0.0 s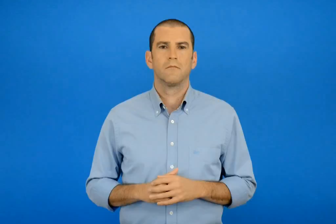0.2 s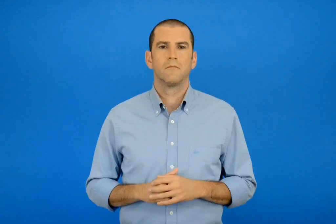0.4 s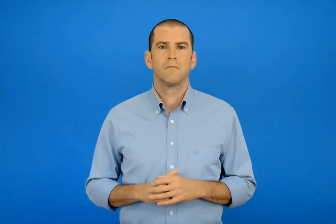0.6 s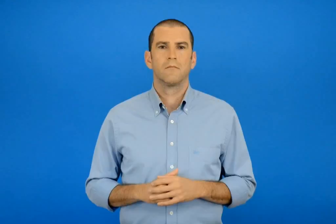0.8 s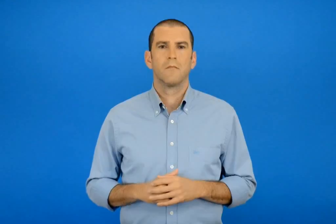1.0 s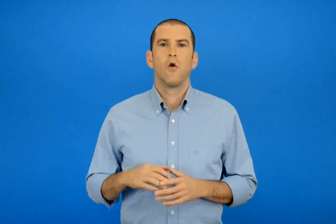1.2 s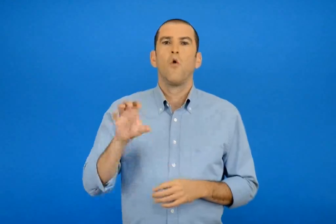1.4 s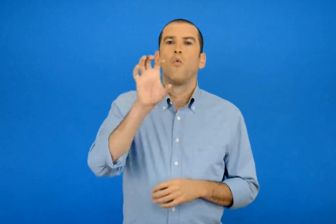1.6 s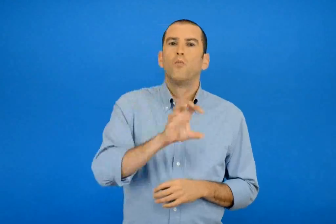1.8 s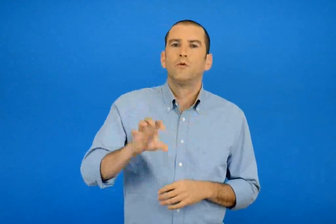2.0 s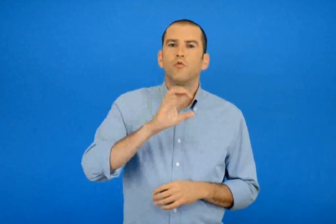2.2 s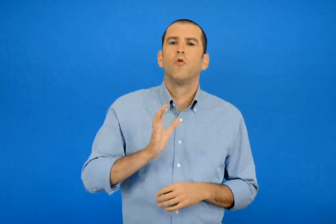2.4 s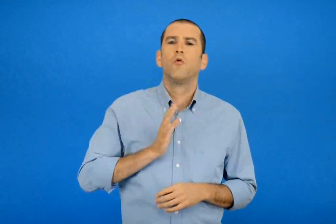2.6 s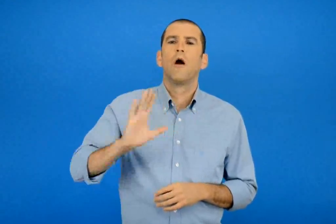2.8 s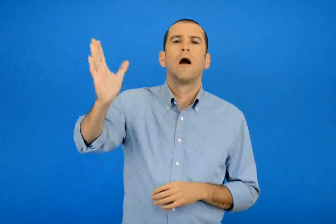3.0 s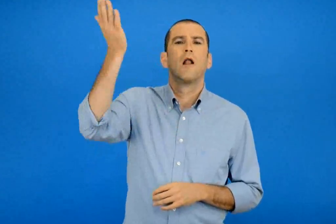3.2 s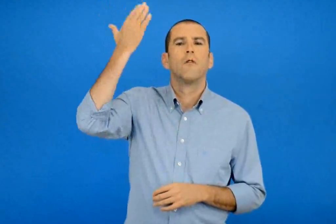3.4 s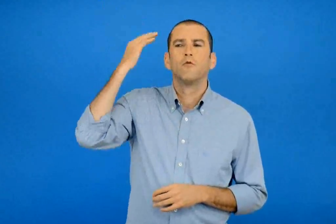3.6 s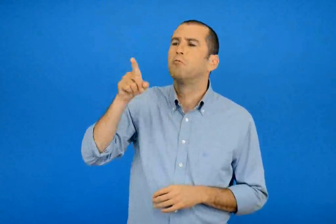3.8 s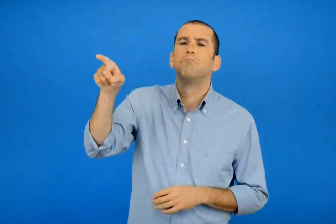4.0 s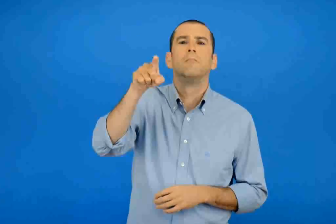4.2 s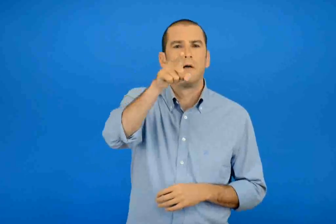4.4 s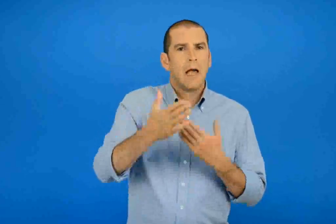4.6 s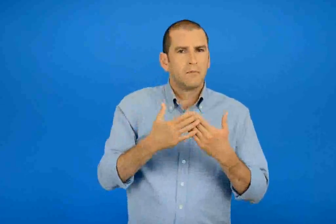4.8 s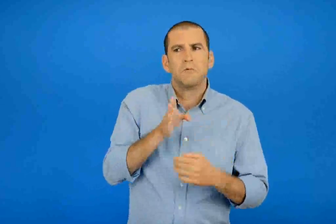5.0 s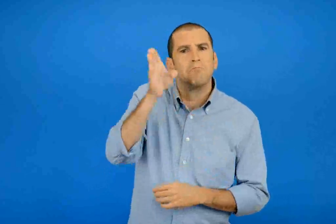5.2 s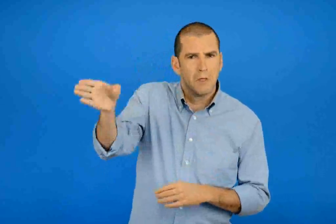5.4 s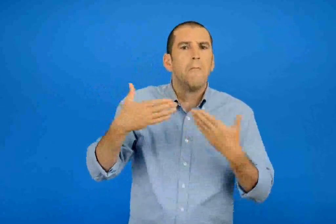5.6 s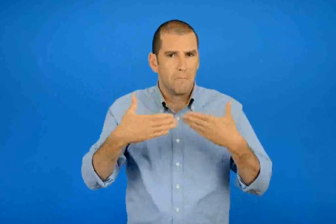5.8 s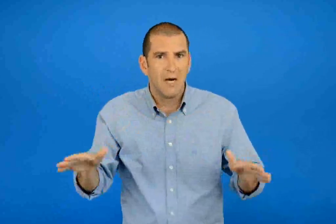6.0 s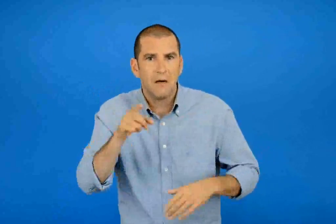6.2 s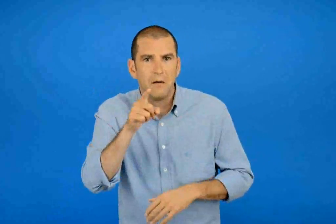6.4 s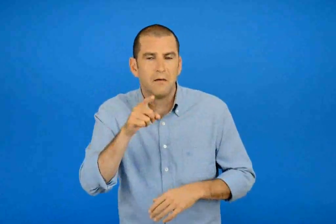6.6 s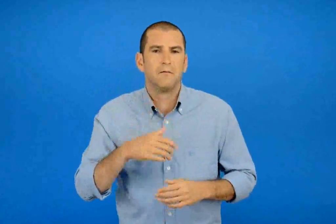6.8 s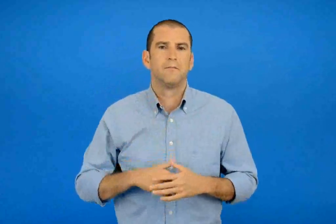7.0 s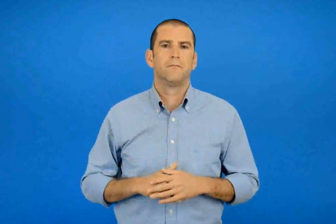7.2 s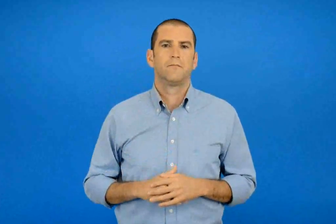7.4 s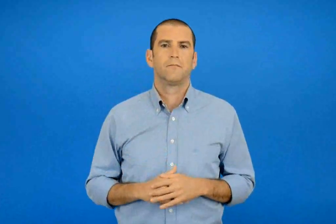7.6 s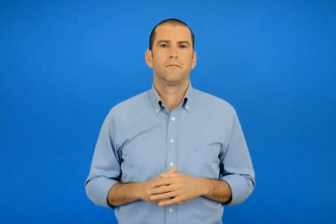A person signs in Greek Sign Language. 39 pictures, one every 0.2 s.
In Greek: έχεις επισκεφτεί ποτέ κάποιό λαογραφικό μουσείο ;
